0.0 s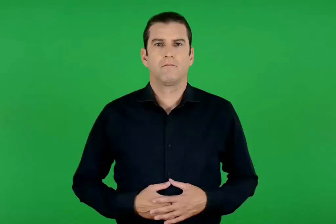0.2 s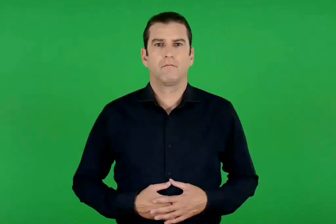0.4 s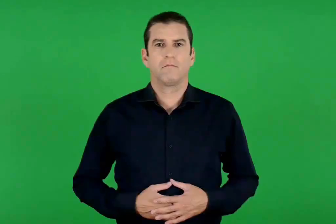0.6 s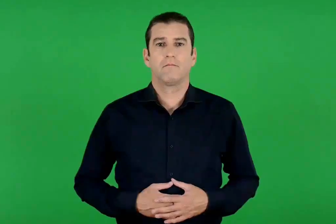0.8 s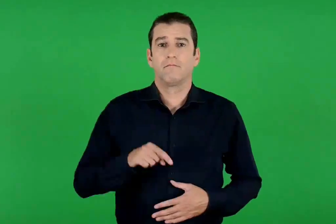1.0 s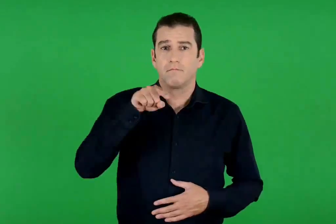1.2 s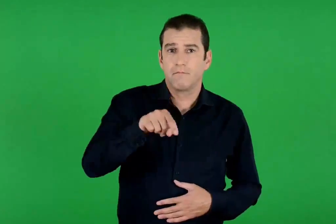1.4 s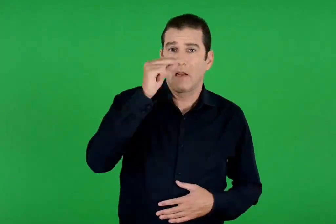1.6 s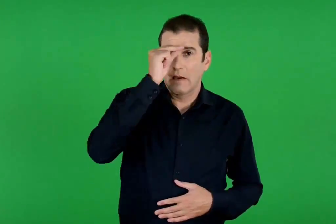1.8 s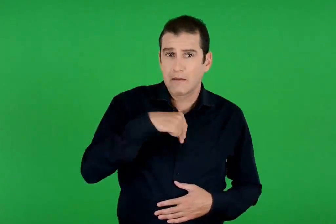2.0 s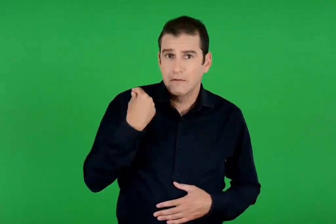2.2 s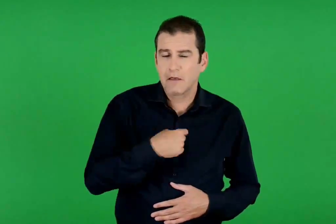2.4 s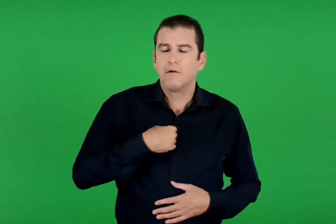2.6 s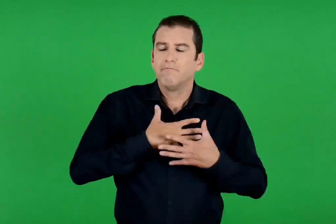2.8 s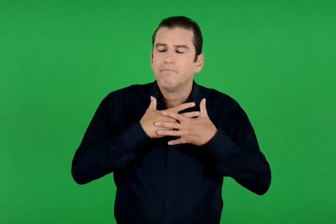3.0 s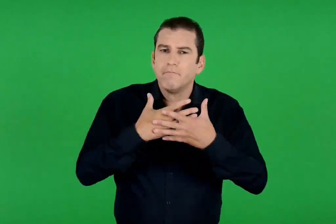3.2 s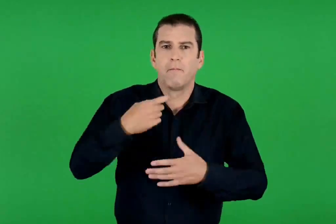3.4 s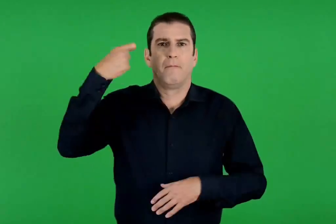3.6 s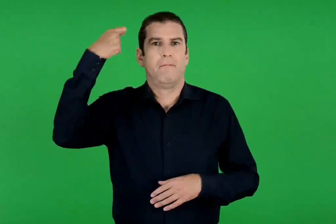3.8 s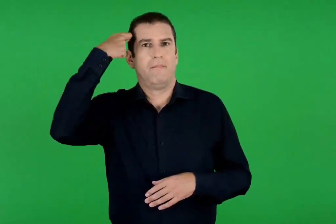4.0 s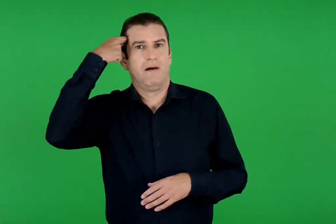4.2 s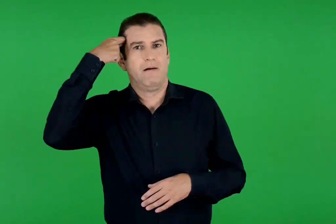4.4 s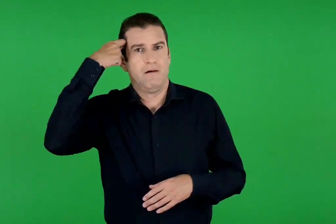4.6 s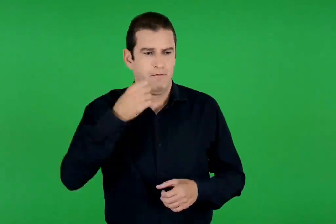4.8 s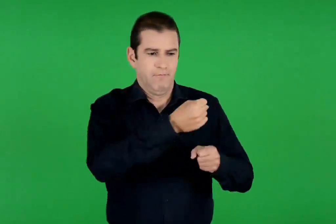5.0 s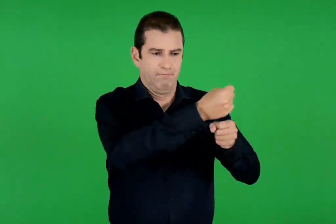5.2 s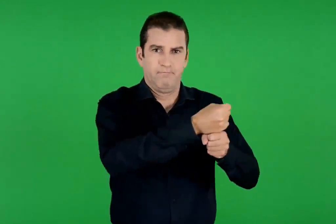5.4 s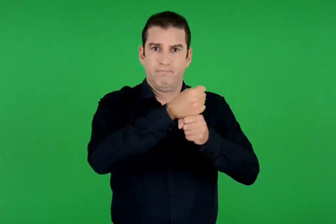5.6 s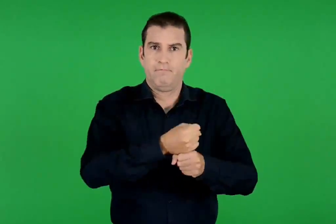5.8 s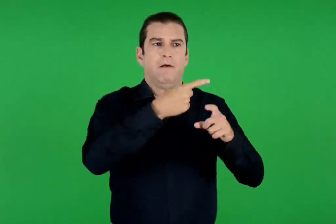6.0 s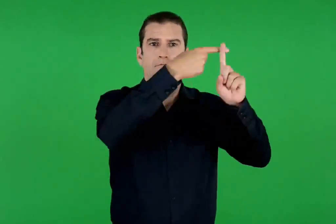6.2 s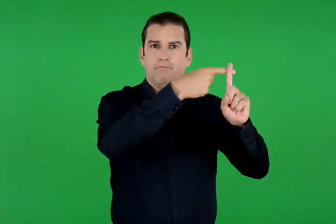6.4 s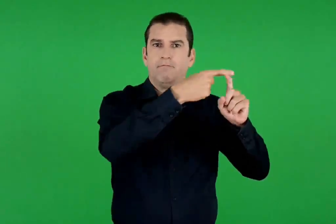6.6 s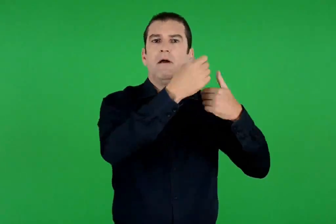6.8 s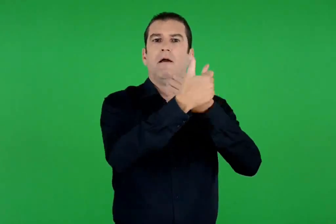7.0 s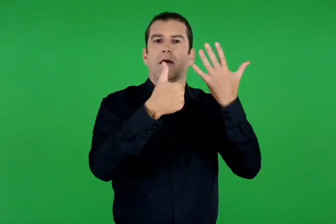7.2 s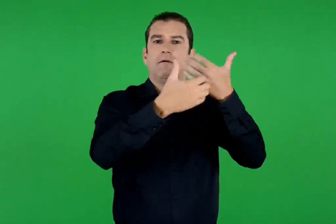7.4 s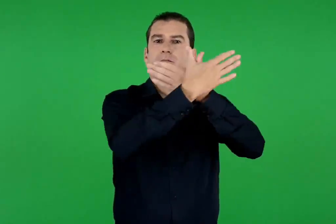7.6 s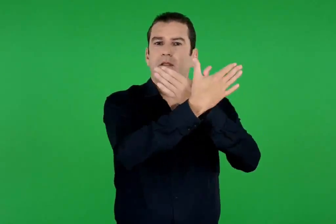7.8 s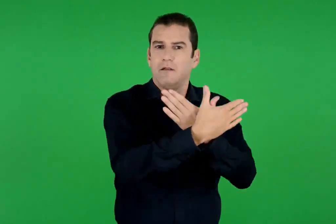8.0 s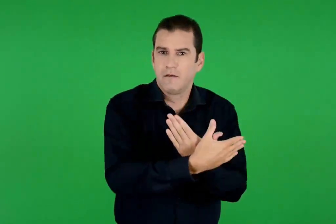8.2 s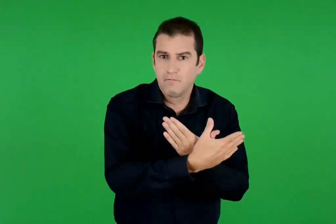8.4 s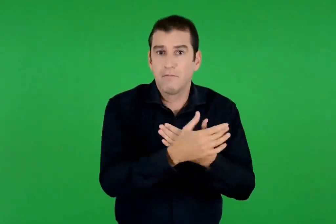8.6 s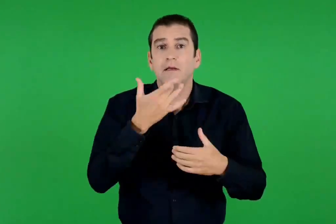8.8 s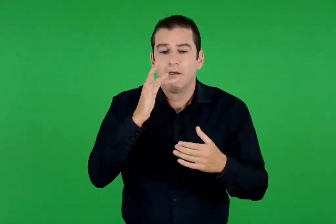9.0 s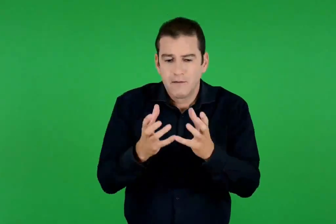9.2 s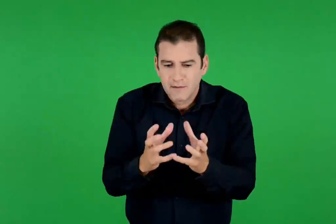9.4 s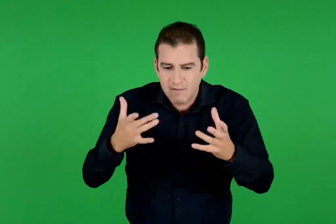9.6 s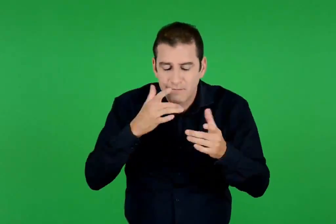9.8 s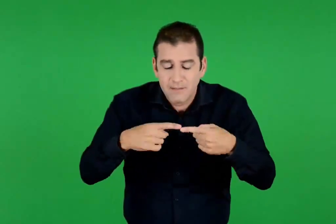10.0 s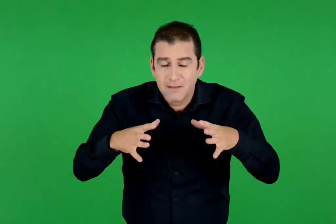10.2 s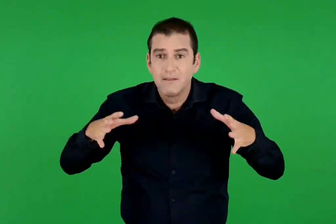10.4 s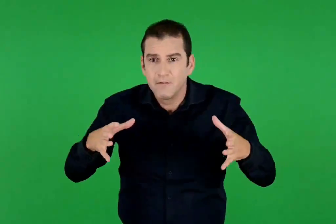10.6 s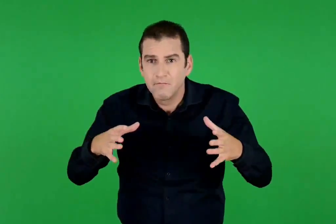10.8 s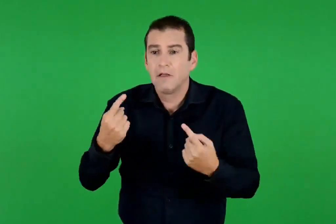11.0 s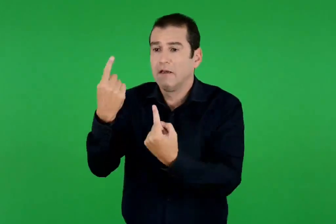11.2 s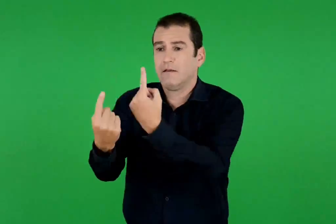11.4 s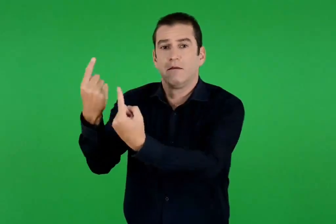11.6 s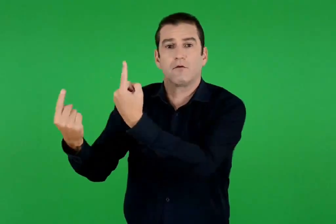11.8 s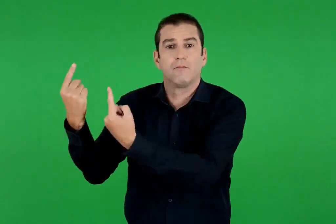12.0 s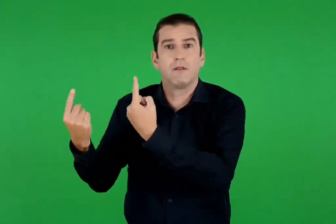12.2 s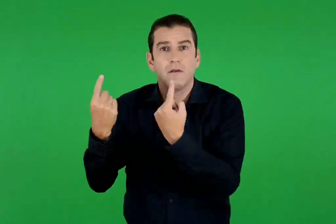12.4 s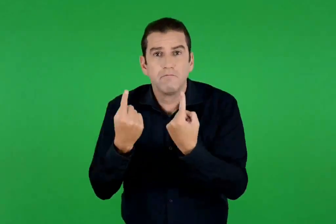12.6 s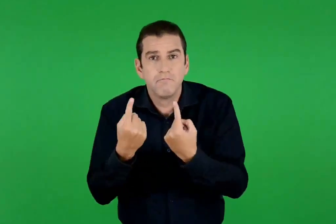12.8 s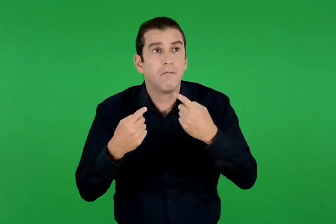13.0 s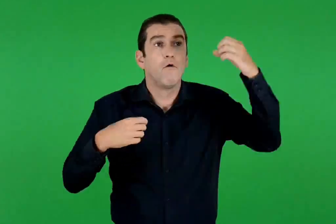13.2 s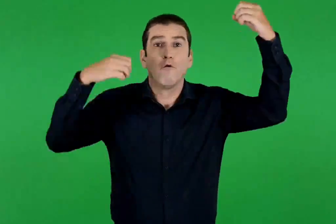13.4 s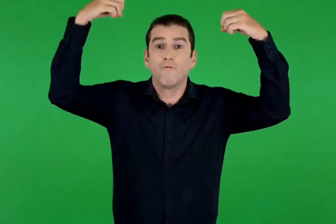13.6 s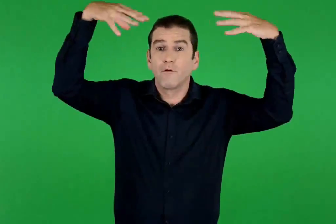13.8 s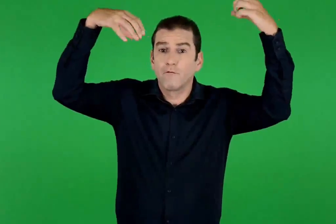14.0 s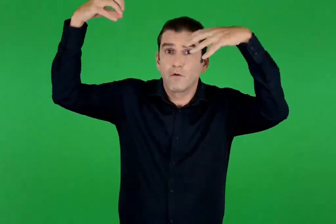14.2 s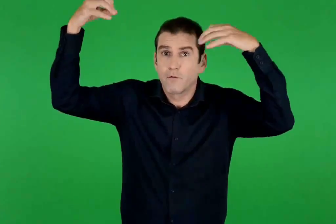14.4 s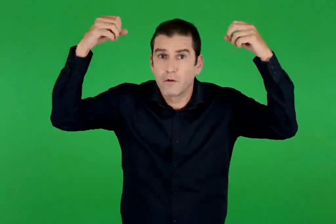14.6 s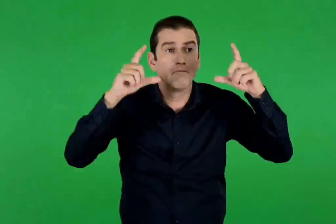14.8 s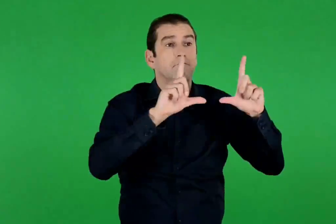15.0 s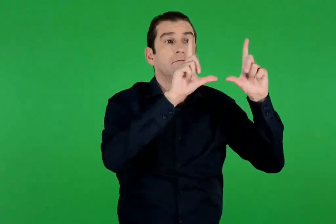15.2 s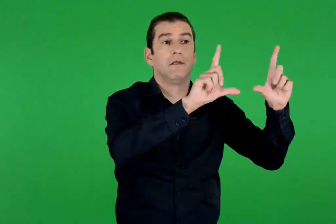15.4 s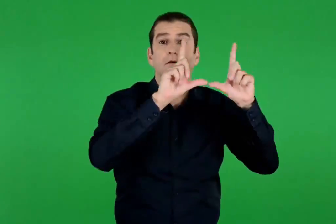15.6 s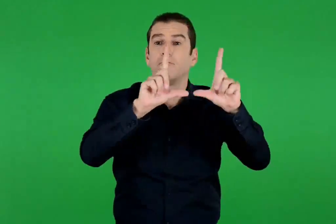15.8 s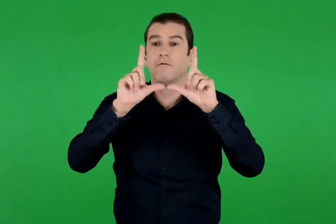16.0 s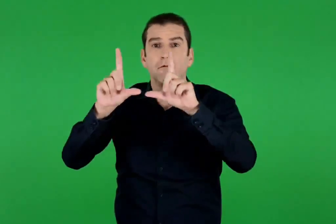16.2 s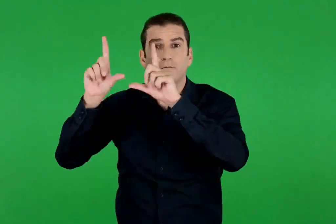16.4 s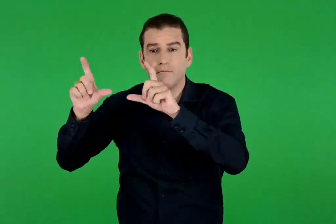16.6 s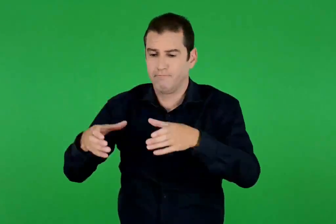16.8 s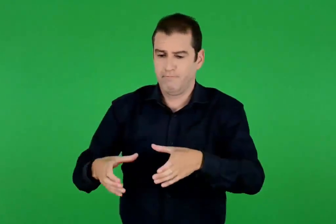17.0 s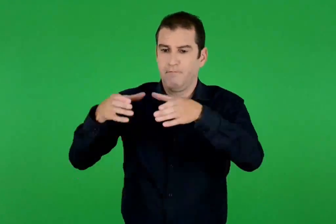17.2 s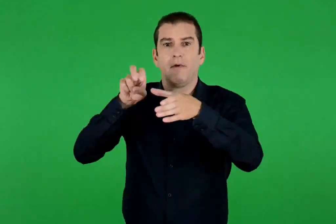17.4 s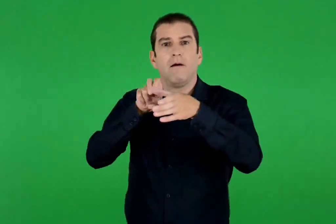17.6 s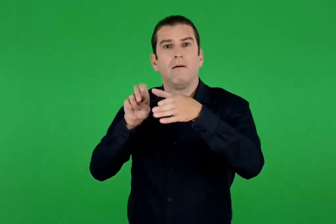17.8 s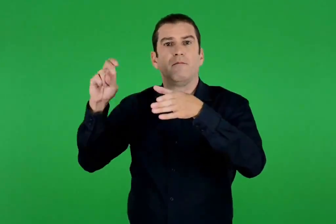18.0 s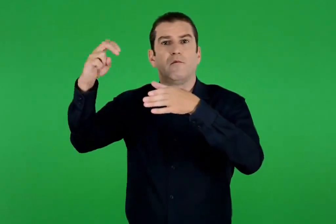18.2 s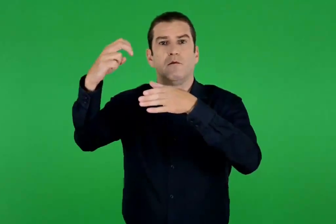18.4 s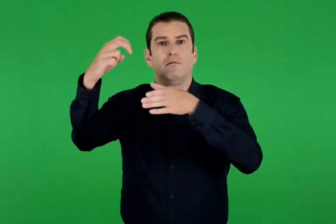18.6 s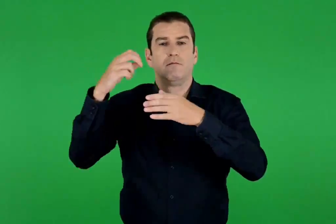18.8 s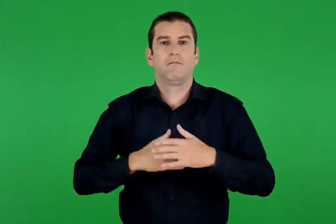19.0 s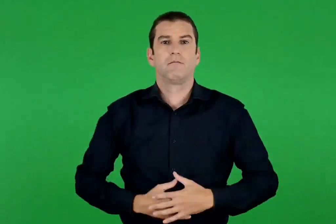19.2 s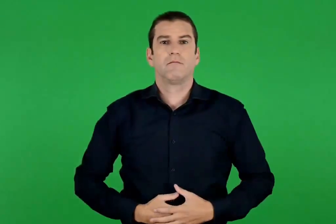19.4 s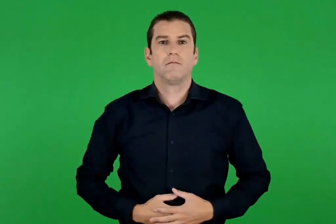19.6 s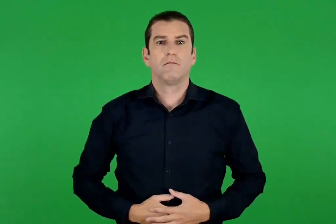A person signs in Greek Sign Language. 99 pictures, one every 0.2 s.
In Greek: την εκκλησία αγαπώ τα εξαπτέρυγά της , τα ασήμια των σκευών , τα κηροπήγιά της , τα φώτα , τες εικόνες της , τον άμβωνά της
